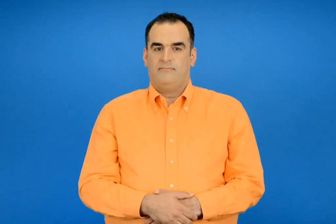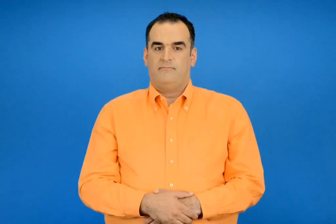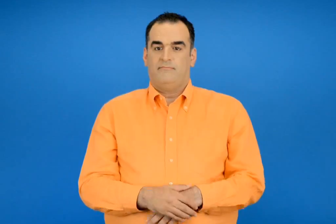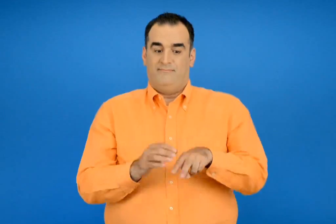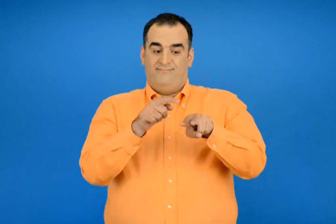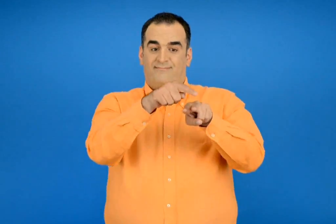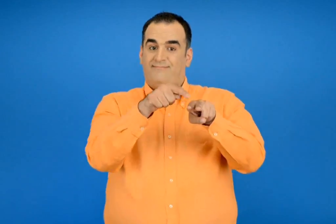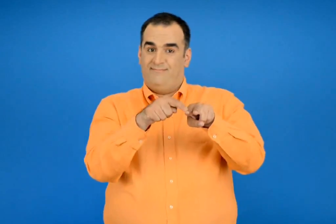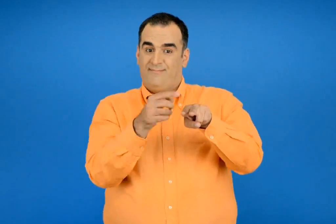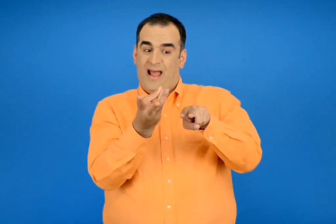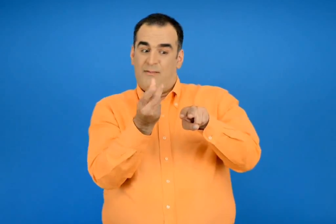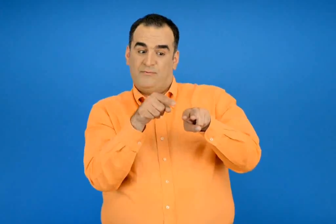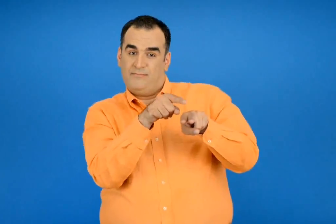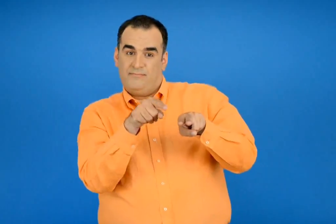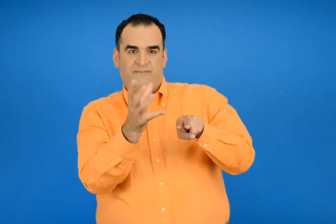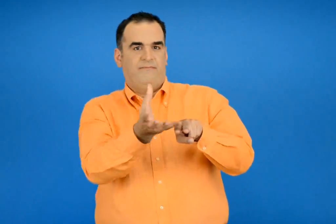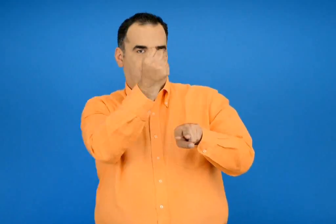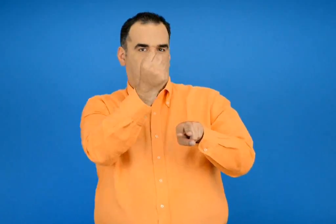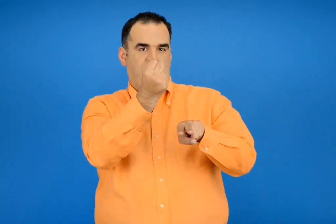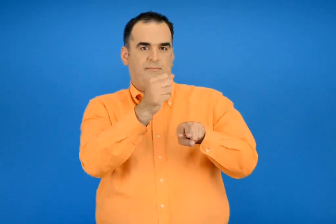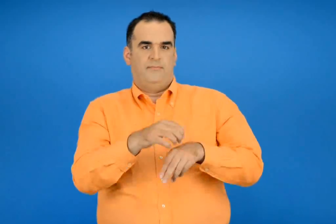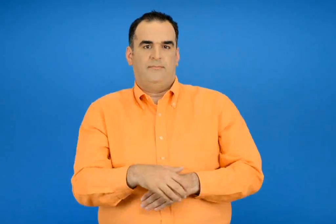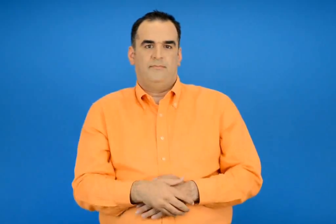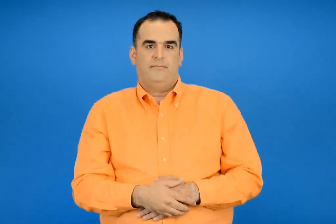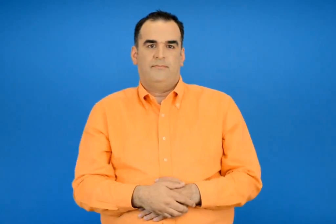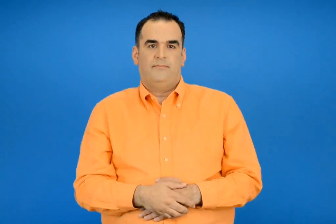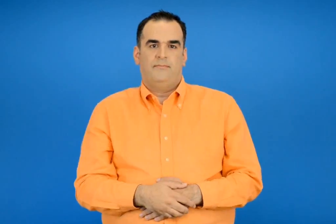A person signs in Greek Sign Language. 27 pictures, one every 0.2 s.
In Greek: βρίσκω την αξία των ψηφίων στους διψήφιους αριθμούς
